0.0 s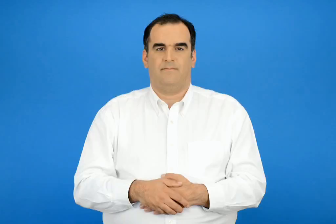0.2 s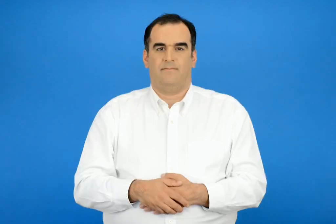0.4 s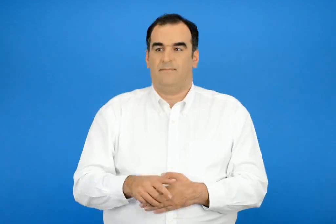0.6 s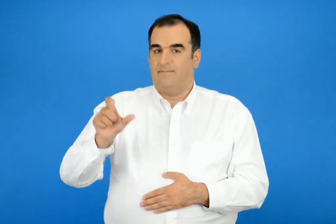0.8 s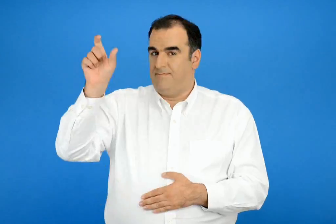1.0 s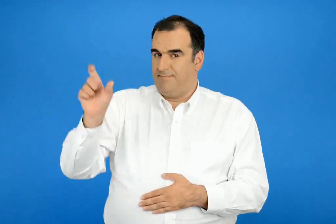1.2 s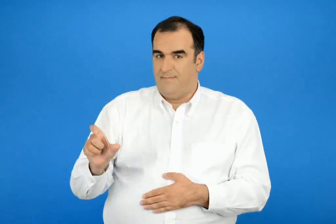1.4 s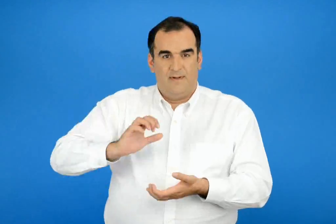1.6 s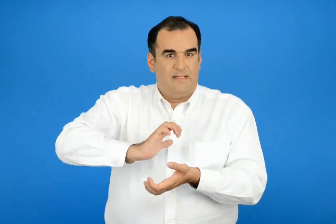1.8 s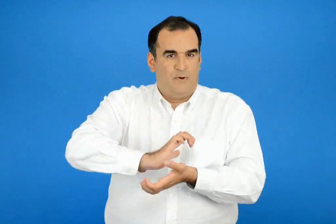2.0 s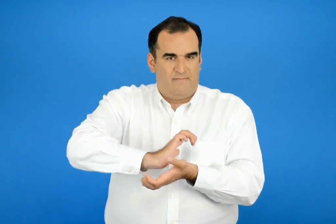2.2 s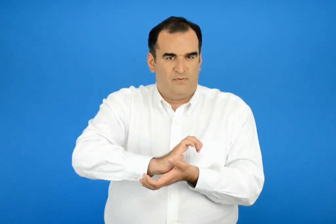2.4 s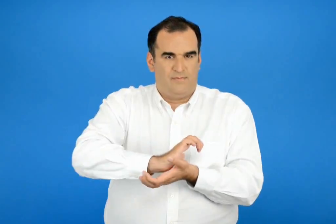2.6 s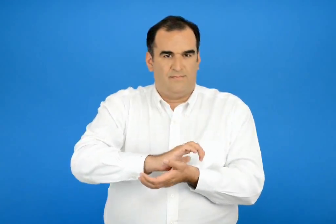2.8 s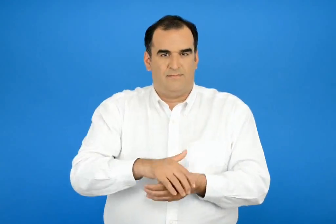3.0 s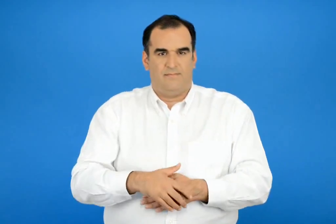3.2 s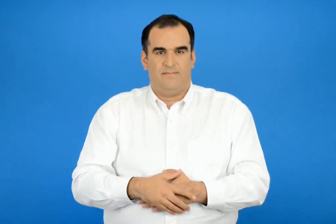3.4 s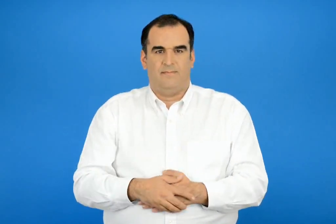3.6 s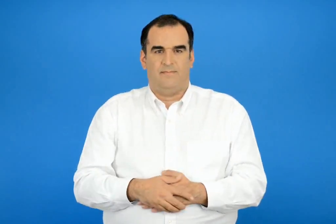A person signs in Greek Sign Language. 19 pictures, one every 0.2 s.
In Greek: ο τυπογράφος
